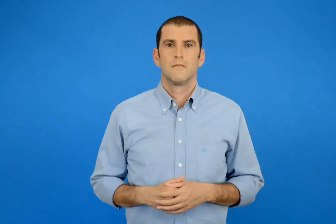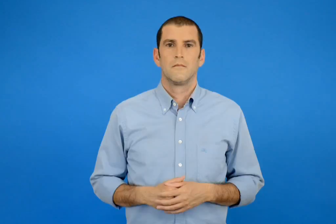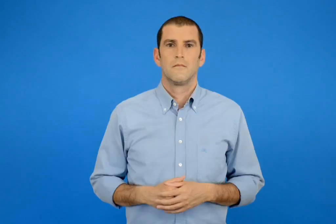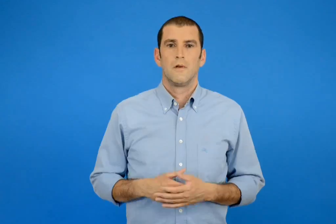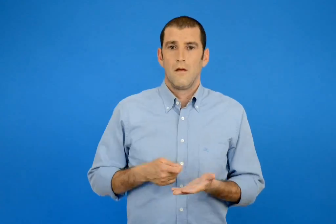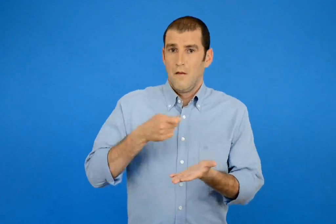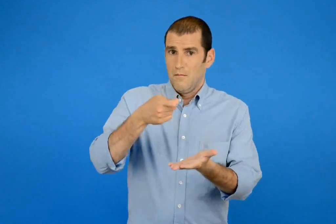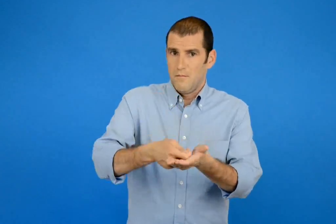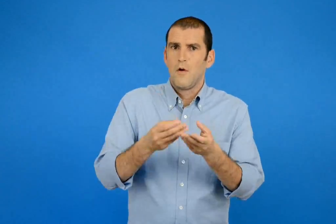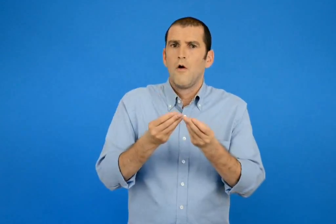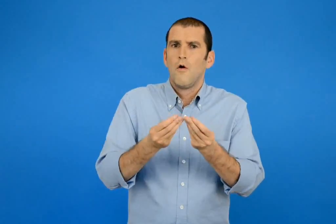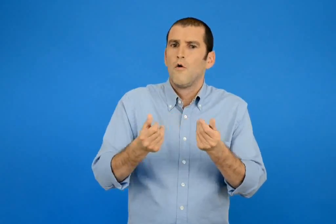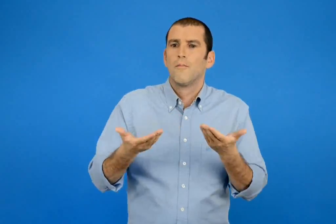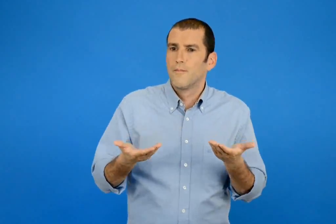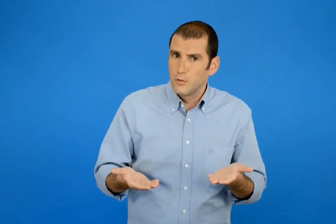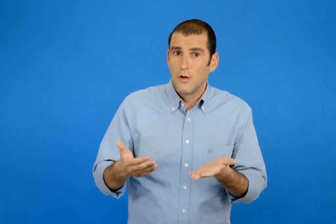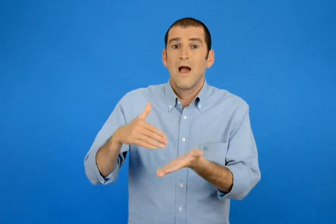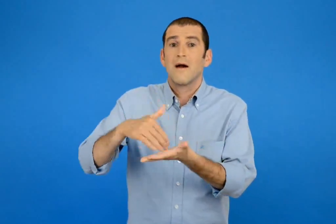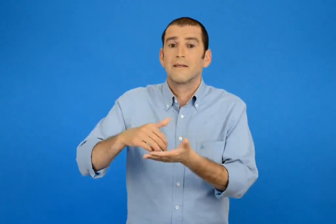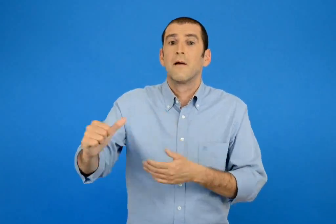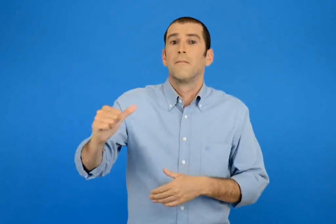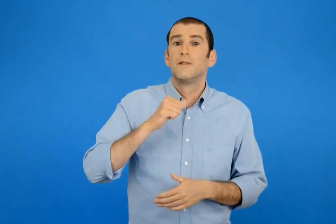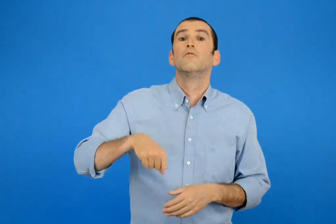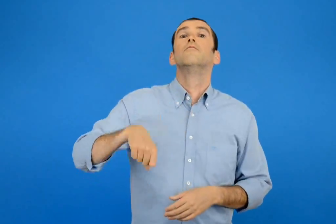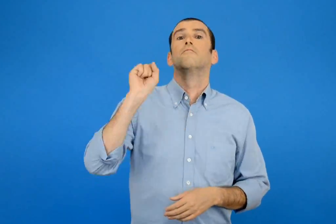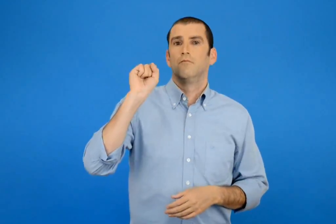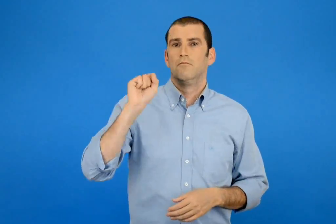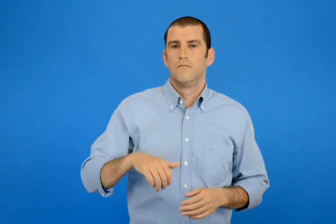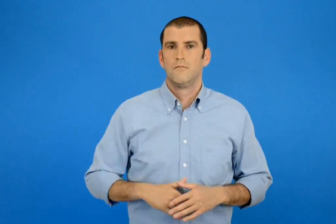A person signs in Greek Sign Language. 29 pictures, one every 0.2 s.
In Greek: πως πρέπει να πληρώσουμε για να μην πάρουμε ρέστα ;
